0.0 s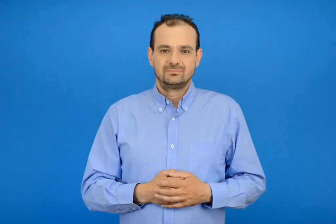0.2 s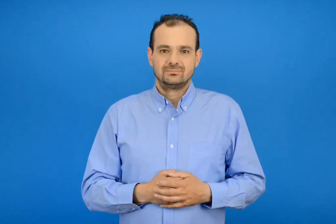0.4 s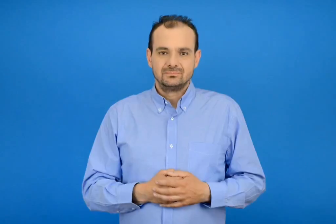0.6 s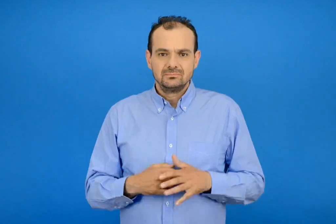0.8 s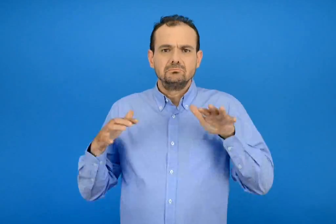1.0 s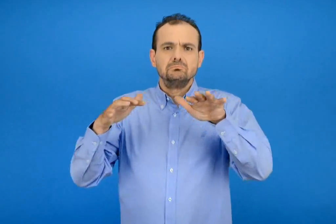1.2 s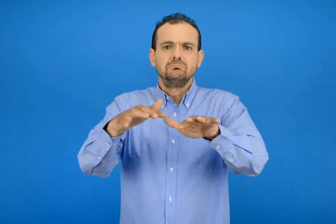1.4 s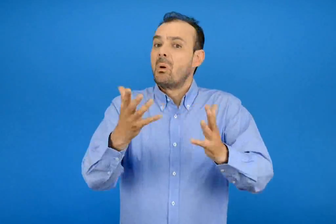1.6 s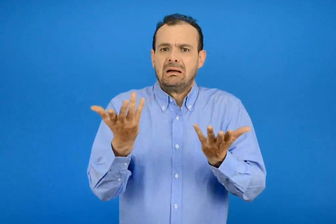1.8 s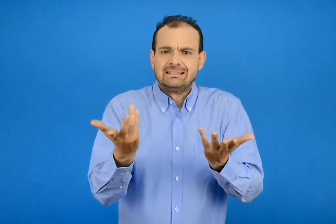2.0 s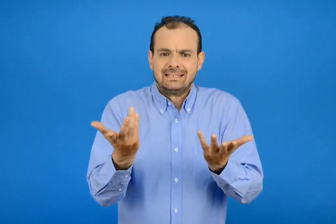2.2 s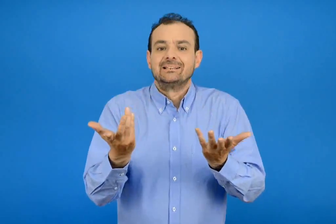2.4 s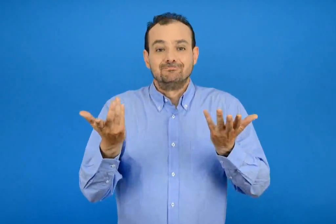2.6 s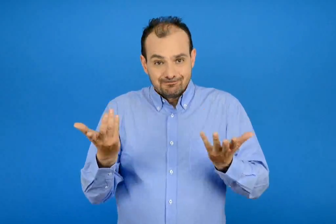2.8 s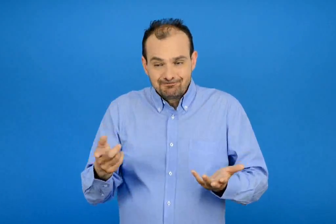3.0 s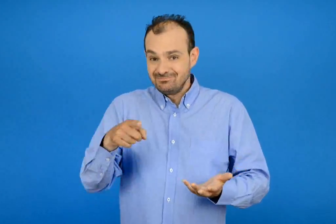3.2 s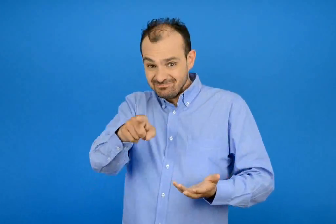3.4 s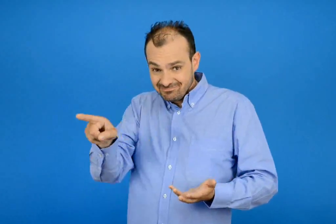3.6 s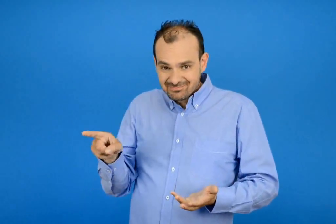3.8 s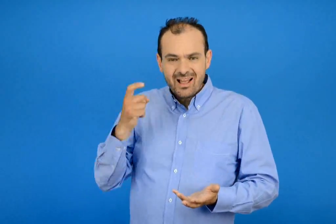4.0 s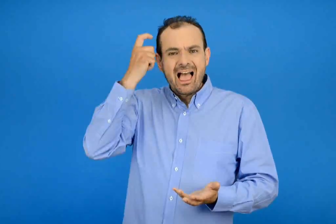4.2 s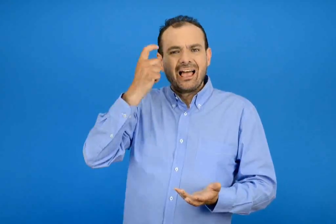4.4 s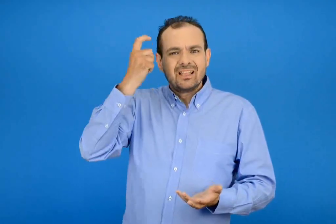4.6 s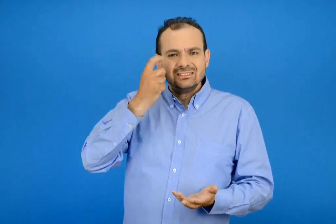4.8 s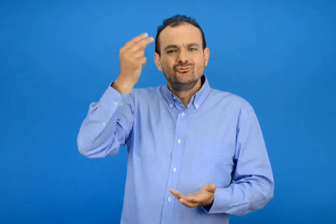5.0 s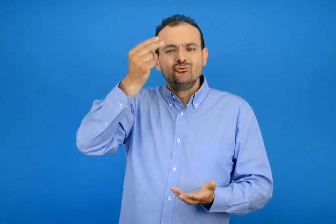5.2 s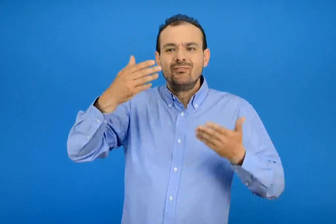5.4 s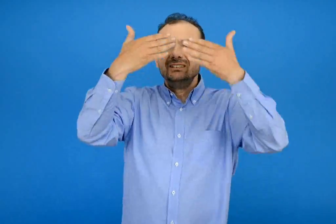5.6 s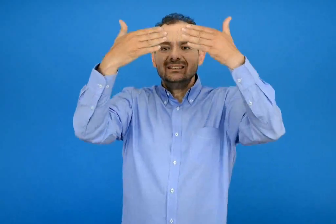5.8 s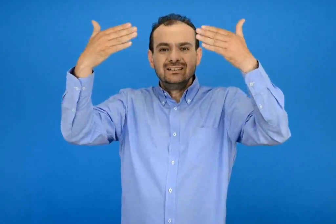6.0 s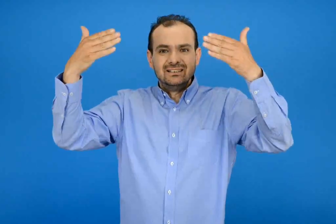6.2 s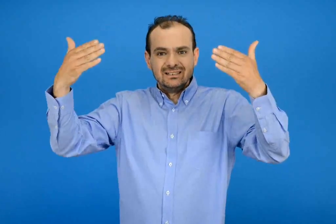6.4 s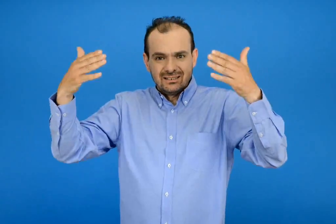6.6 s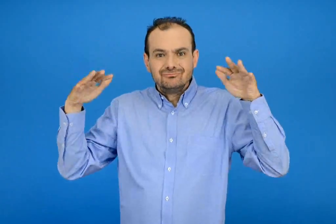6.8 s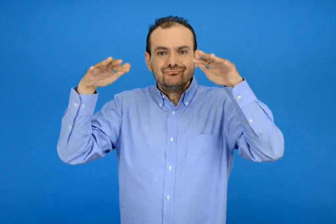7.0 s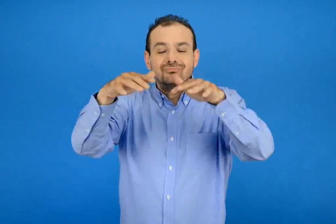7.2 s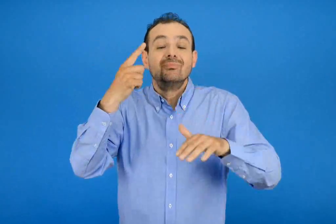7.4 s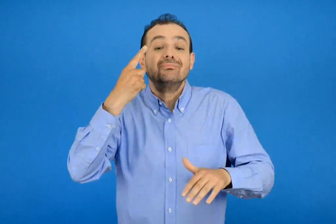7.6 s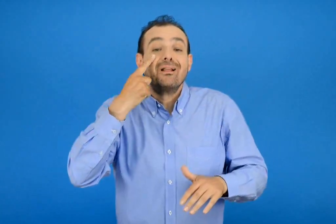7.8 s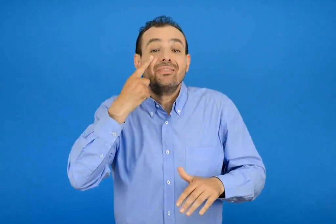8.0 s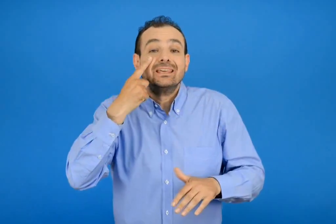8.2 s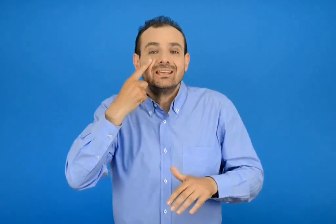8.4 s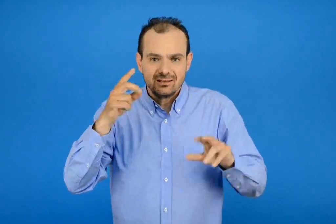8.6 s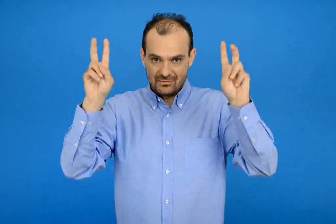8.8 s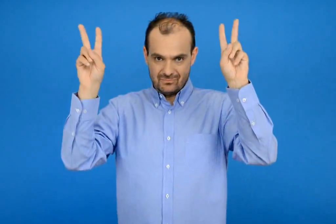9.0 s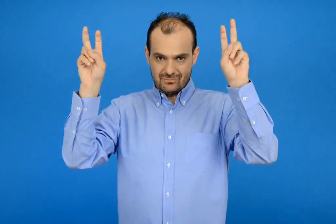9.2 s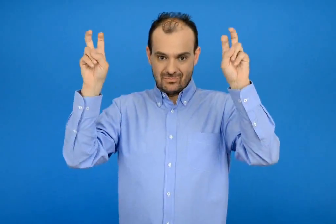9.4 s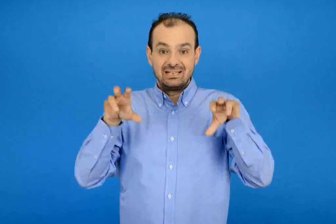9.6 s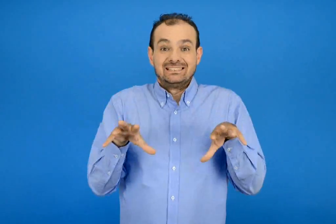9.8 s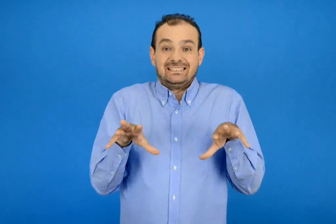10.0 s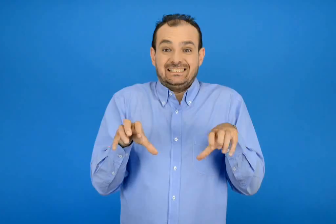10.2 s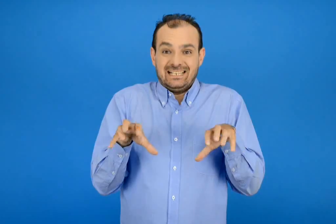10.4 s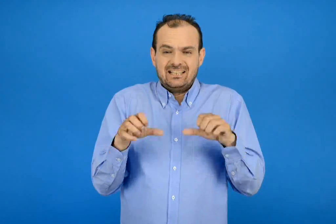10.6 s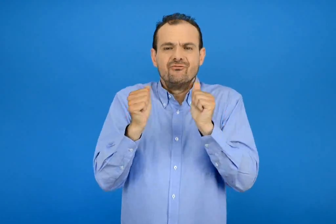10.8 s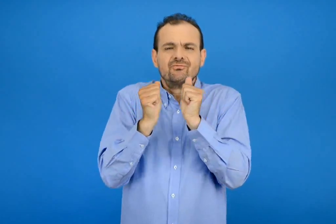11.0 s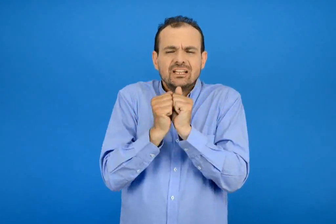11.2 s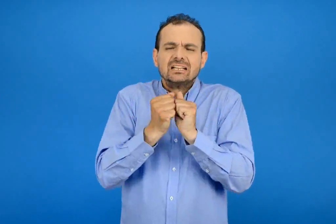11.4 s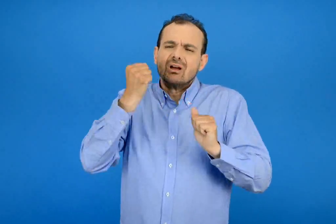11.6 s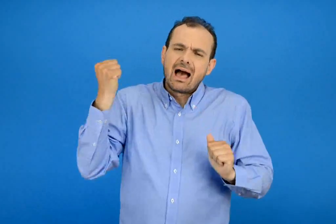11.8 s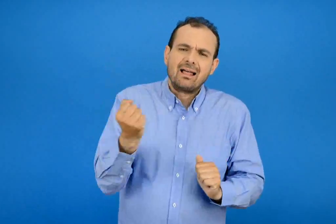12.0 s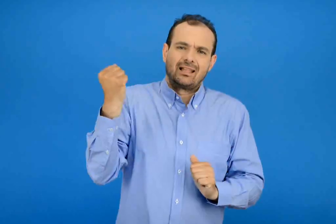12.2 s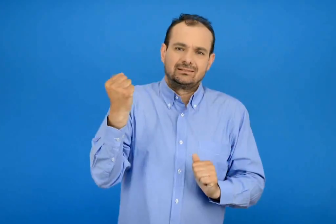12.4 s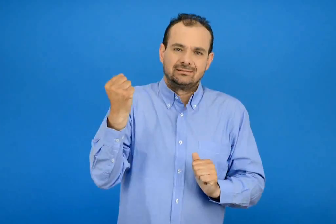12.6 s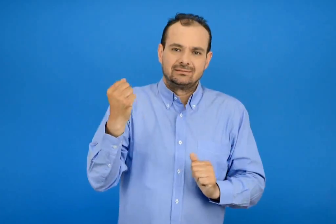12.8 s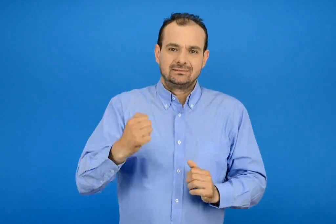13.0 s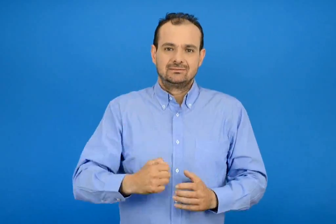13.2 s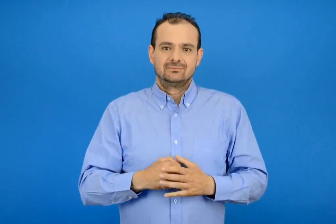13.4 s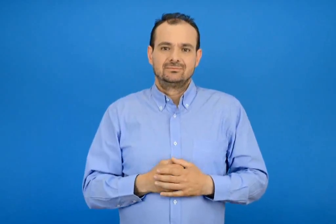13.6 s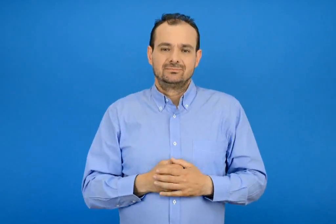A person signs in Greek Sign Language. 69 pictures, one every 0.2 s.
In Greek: γιατί ; να δουν την έκθεση ζωγραφικής σκύλοι οι καλύτεροι μας φίλοι
